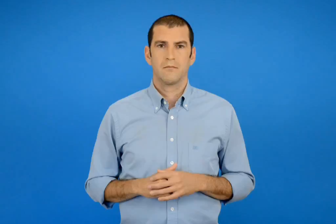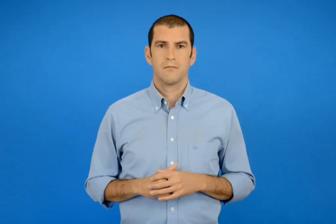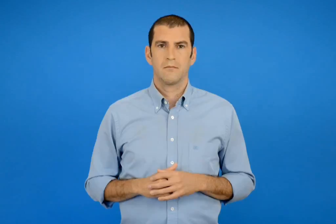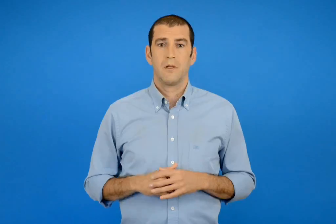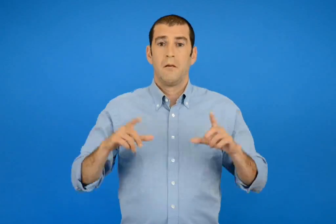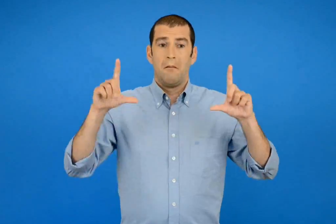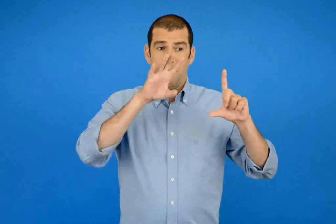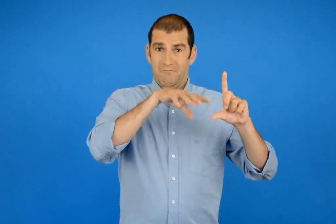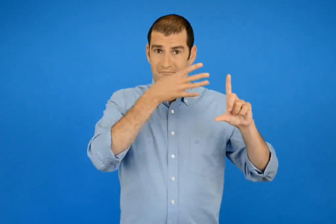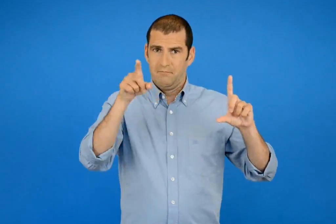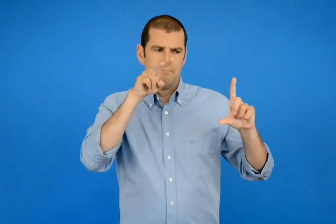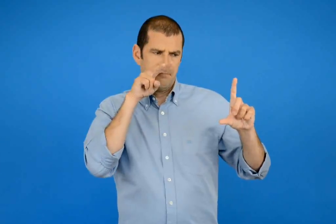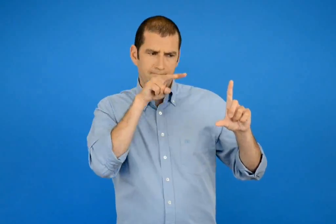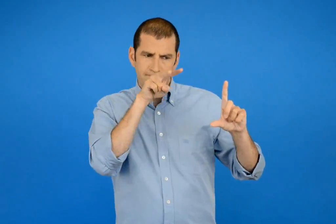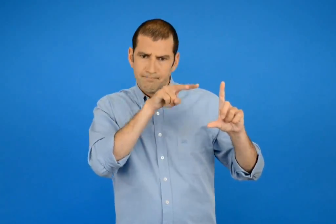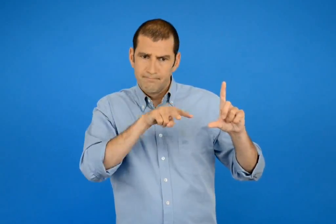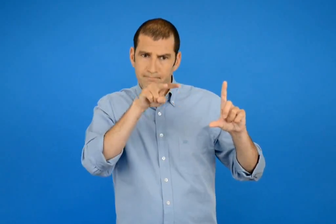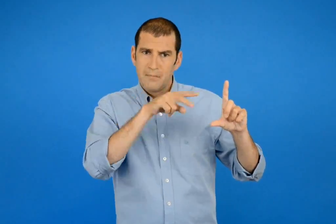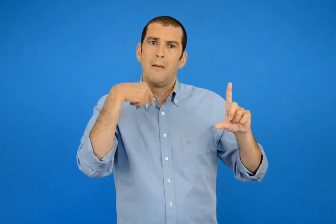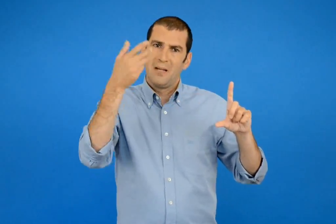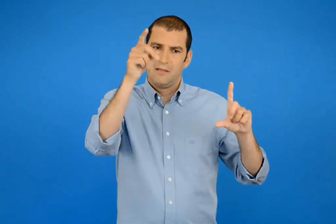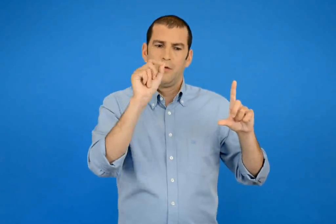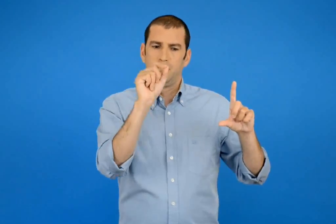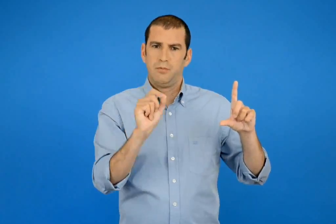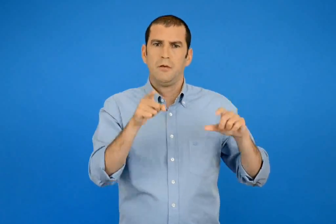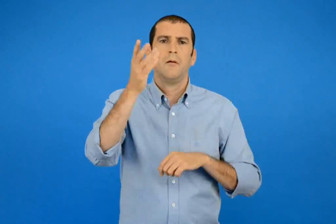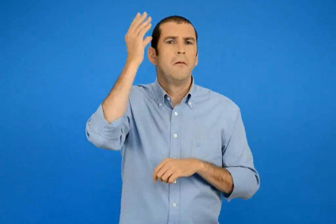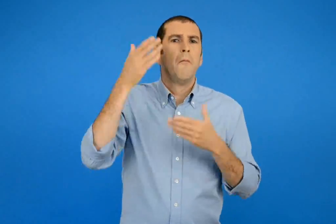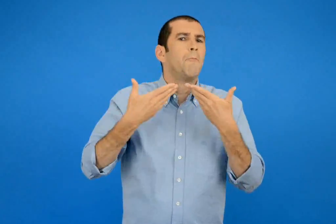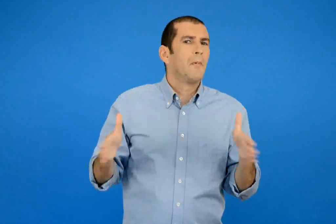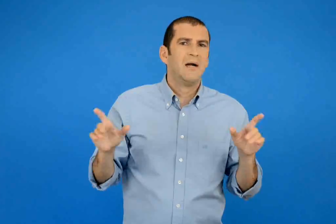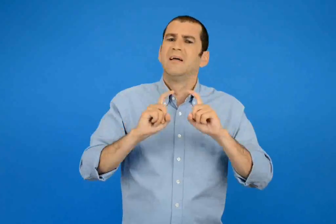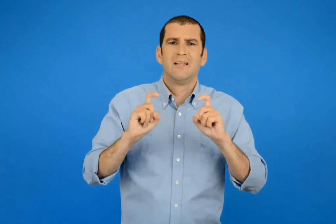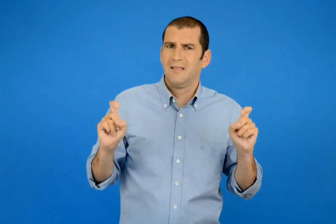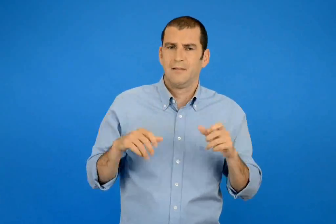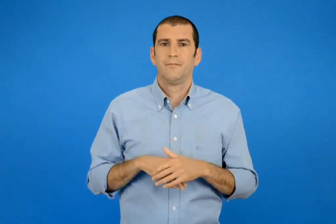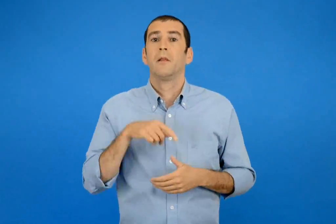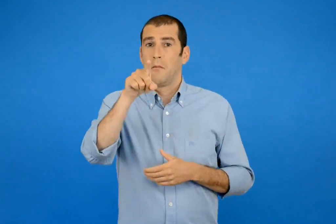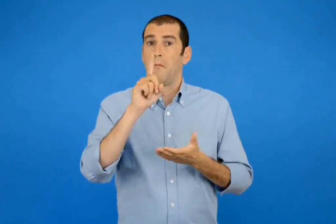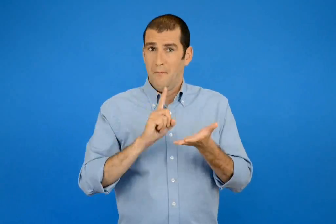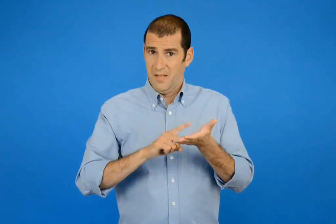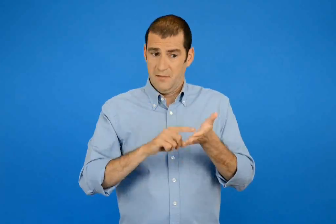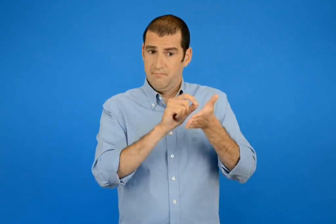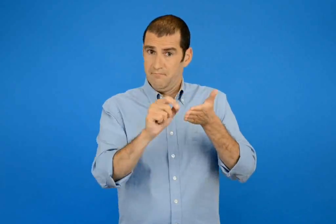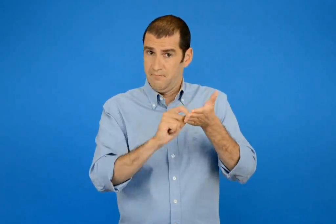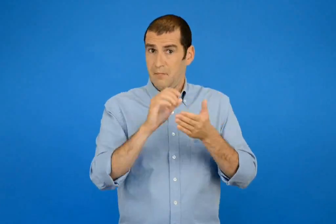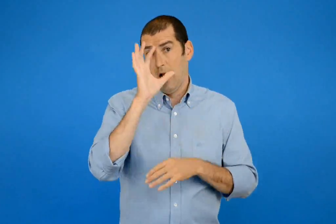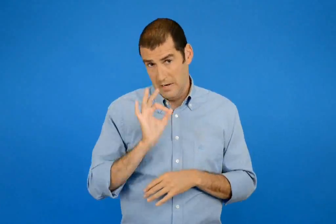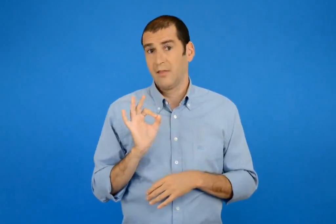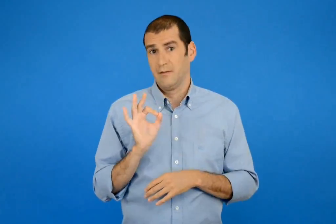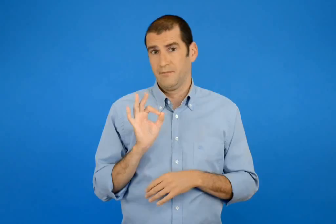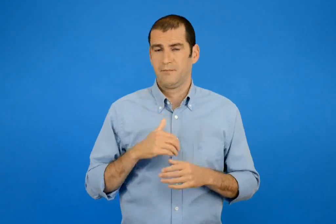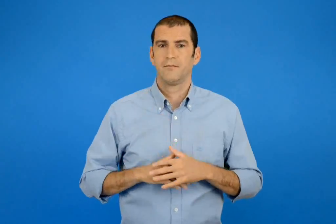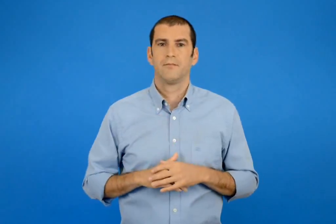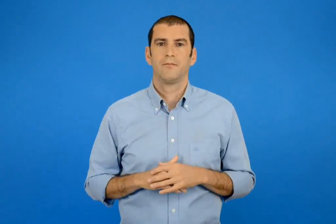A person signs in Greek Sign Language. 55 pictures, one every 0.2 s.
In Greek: διάβαζε τον προσεκτικά και σημείωνε τι έμαθες πρέπει να γράφεις την αλήθεια
